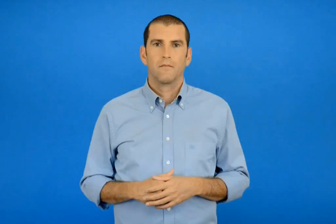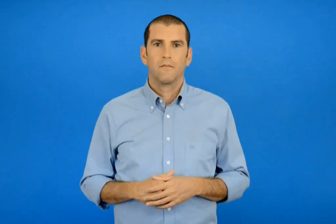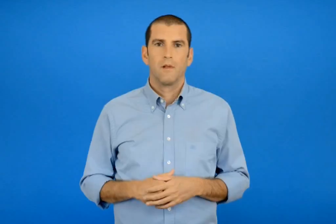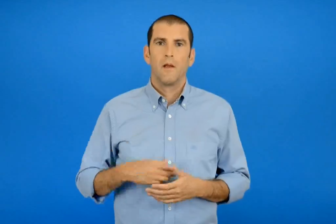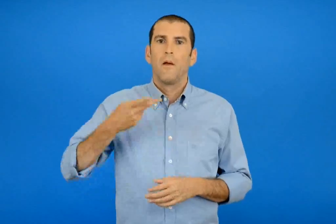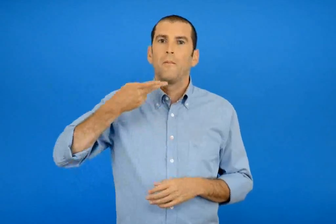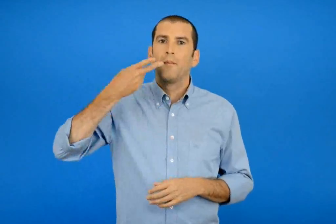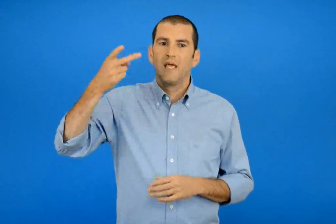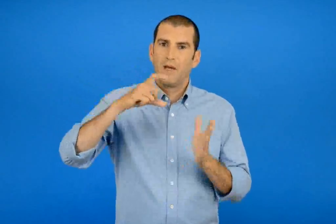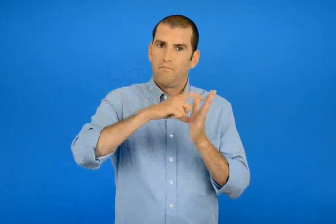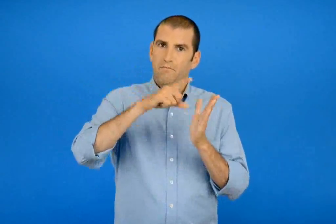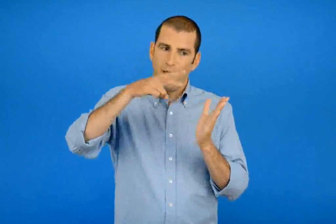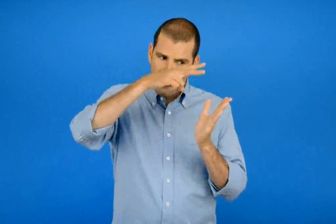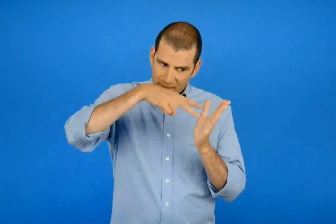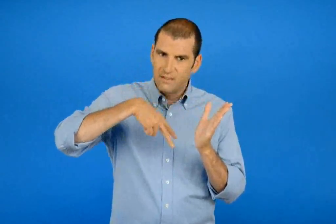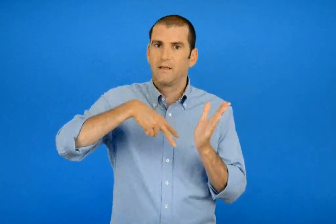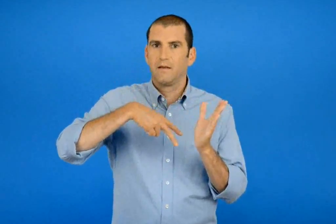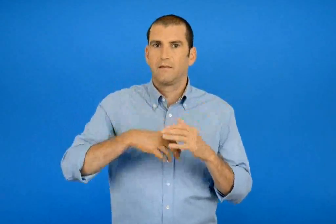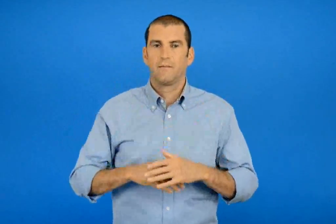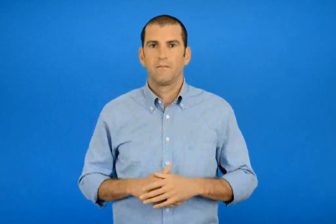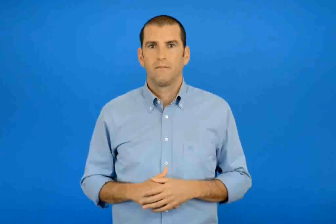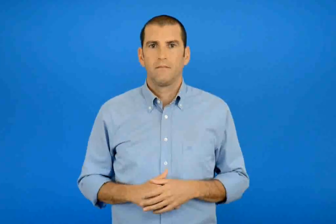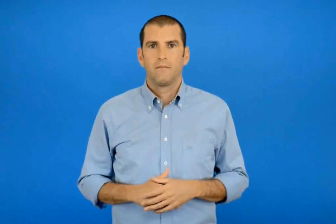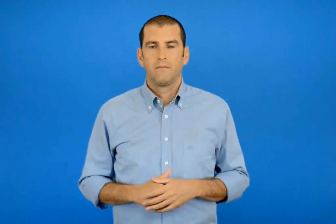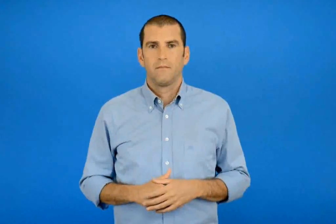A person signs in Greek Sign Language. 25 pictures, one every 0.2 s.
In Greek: διάβασε το ποίημα
